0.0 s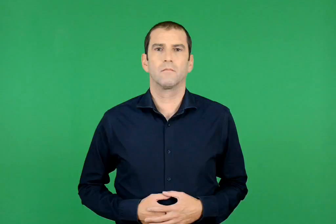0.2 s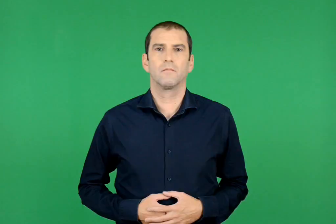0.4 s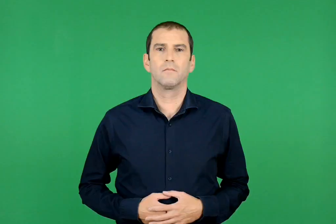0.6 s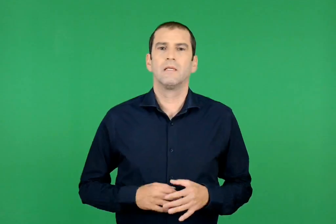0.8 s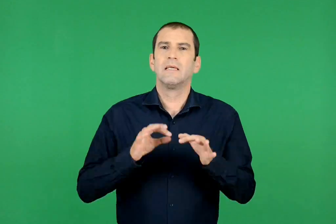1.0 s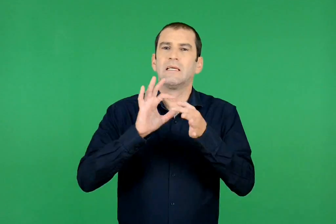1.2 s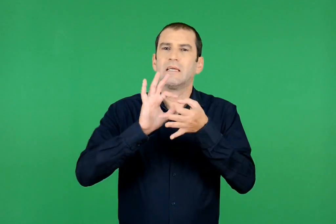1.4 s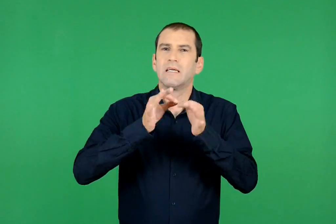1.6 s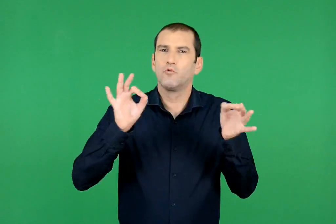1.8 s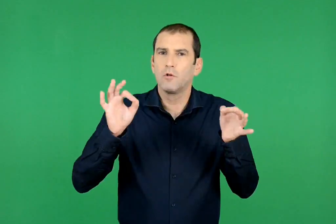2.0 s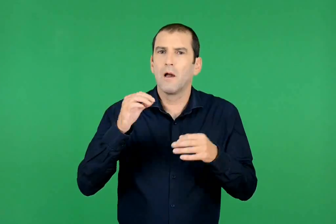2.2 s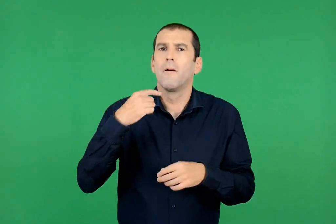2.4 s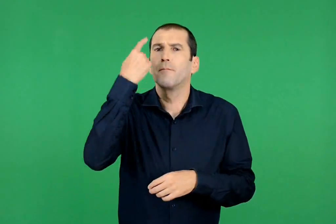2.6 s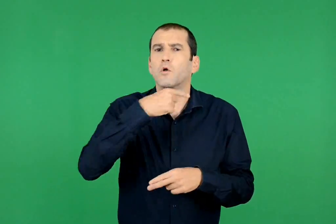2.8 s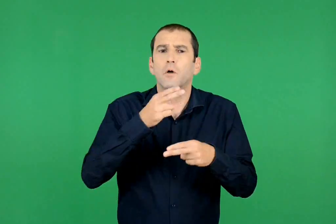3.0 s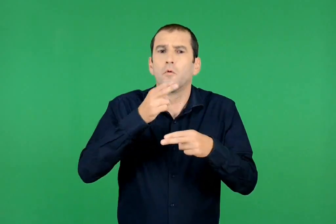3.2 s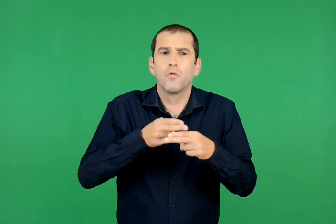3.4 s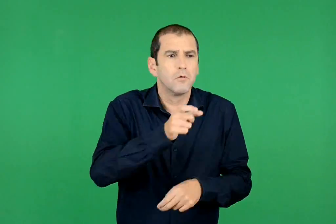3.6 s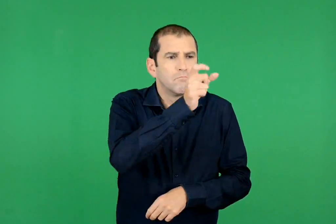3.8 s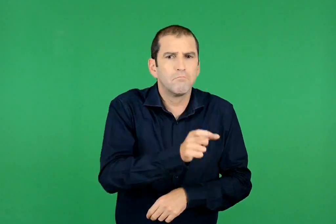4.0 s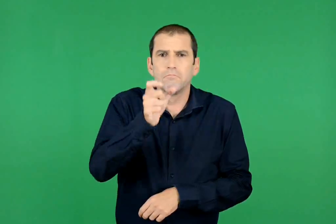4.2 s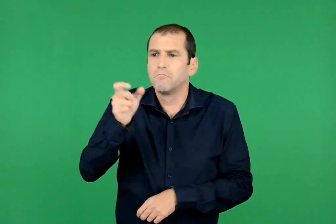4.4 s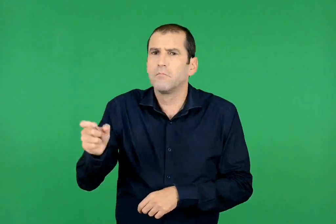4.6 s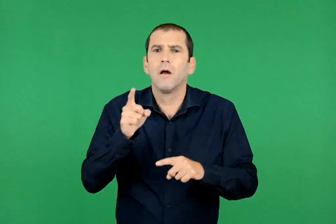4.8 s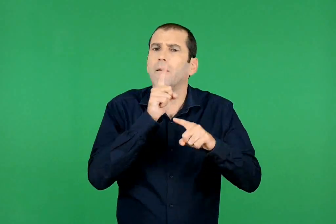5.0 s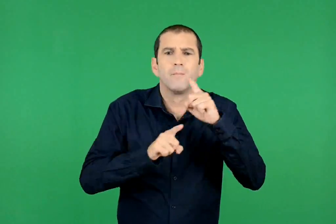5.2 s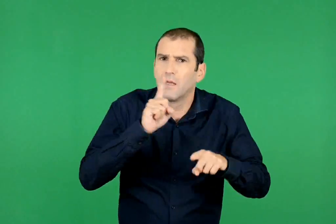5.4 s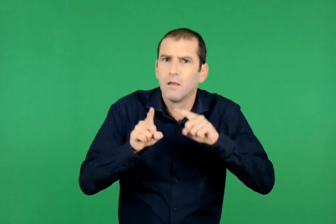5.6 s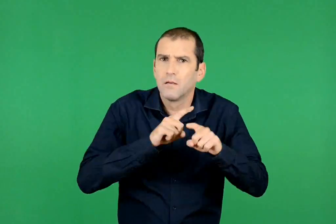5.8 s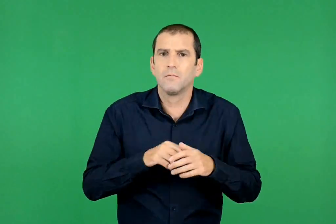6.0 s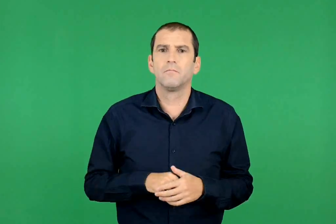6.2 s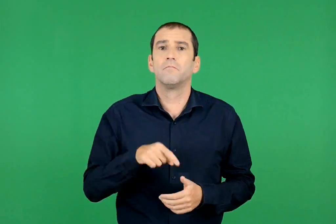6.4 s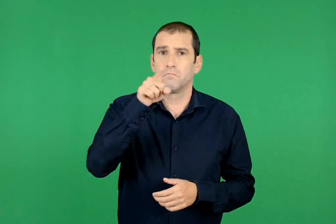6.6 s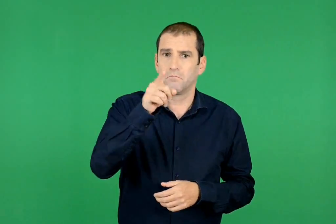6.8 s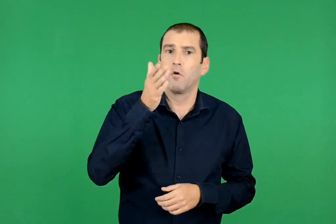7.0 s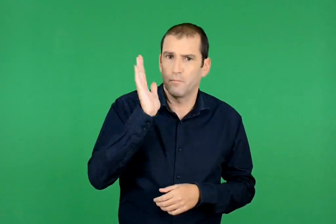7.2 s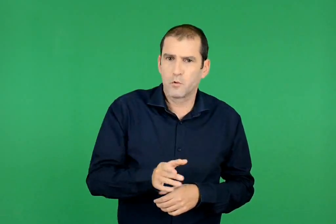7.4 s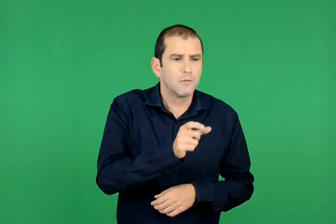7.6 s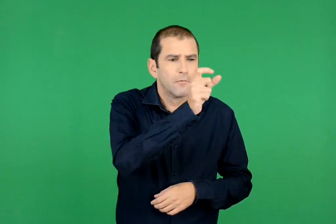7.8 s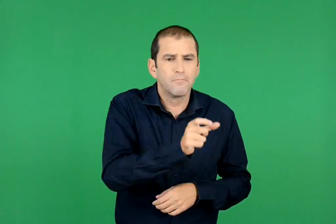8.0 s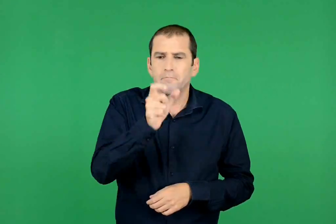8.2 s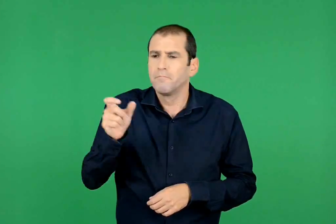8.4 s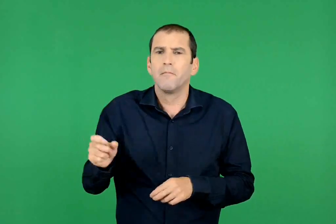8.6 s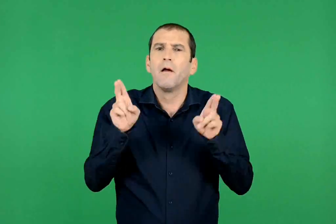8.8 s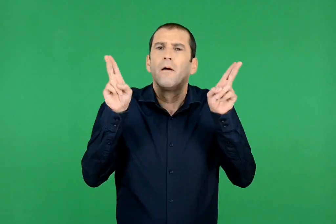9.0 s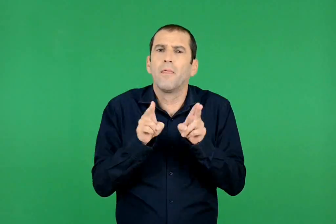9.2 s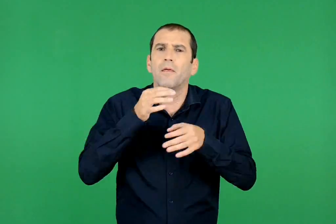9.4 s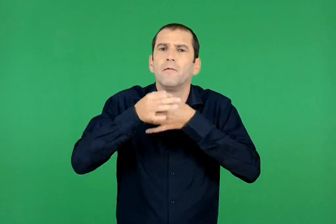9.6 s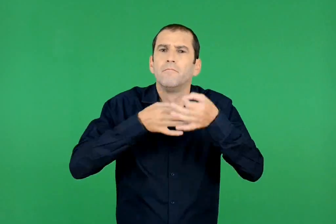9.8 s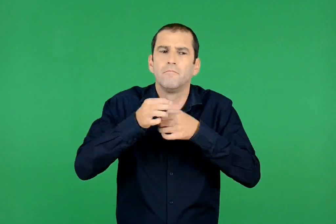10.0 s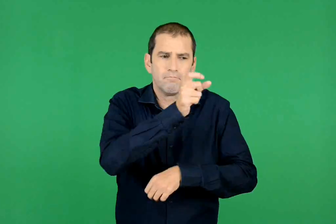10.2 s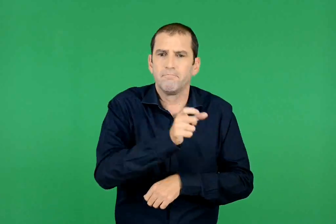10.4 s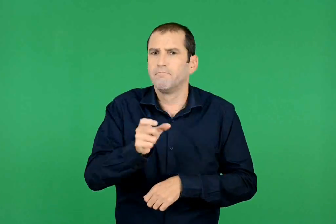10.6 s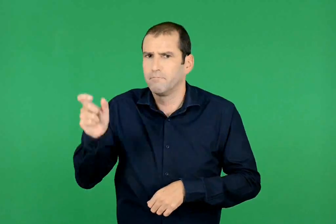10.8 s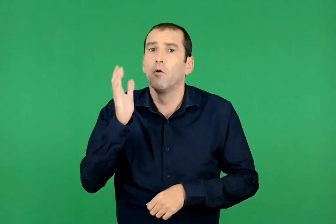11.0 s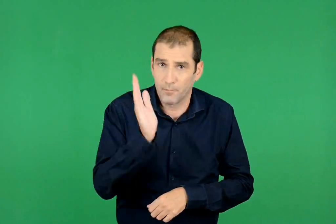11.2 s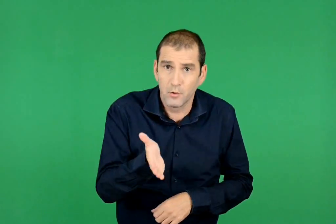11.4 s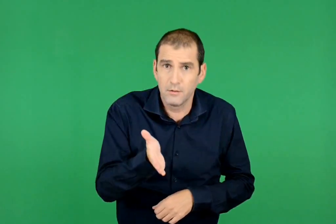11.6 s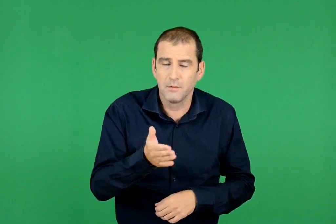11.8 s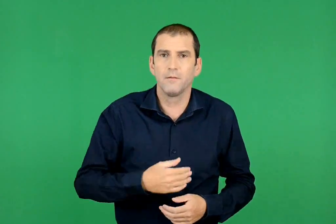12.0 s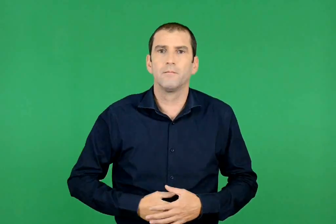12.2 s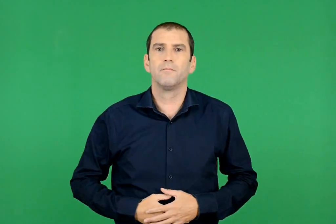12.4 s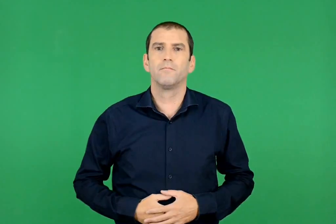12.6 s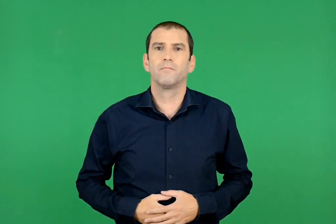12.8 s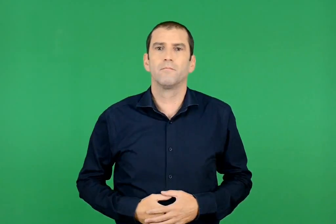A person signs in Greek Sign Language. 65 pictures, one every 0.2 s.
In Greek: ποια είναι τα κύρια πρόσωπα της ιστορίας ; μπορείς να μιλήσεις με λίγα λόγια για το καθένα από αυτά ;
